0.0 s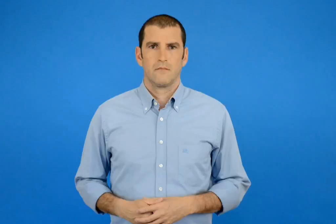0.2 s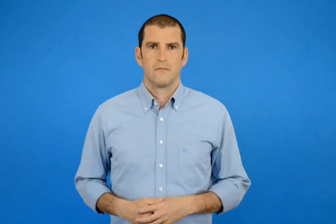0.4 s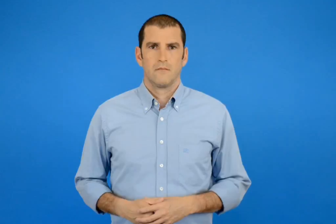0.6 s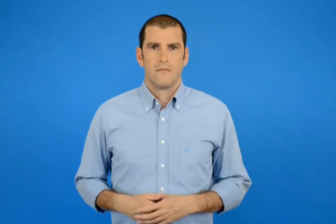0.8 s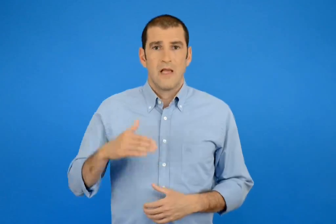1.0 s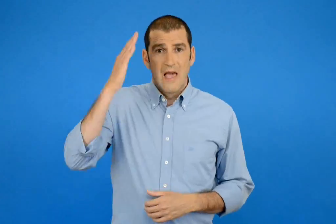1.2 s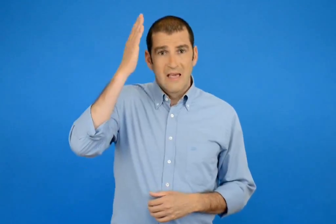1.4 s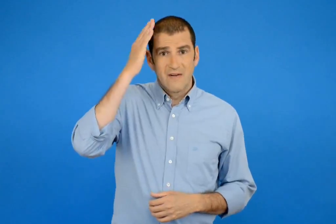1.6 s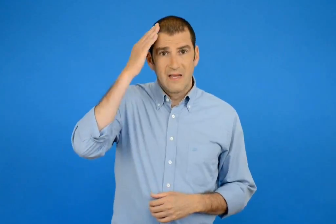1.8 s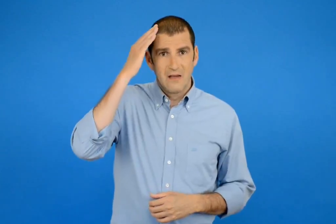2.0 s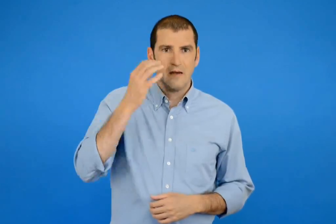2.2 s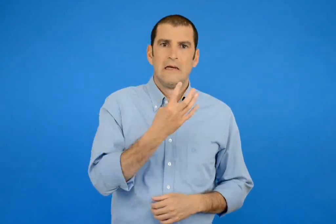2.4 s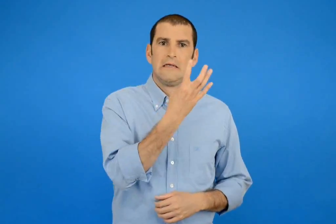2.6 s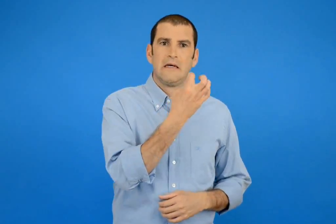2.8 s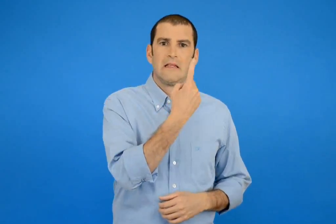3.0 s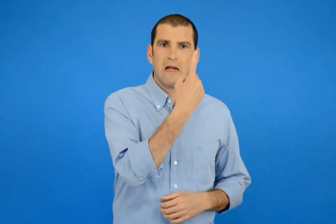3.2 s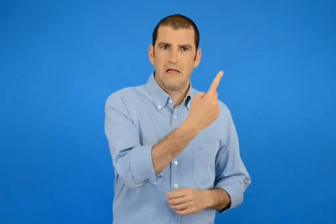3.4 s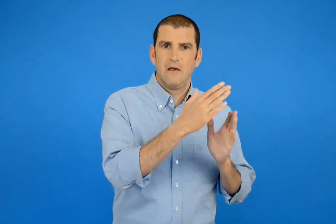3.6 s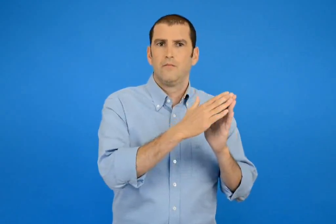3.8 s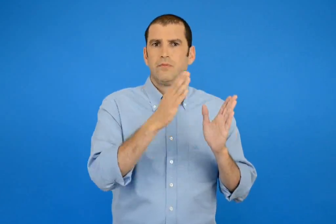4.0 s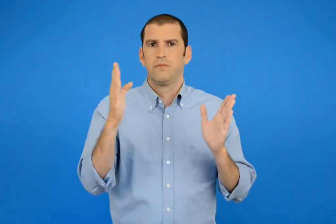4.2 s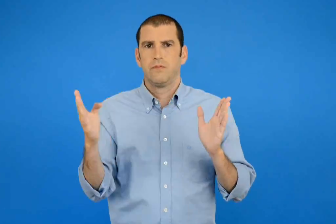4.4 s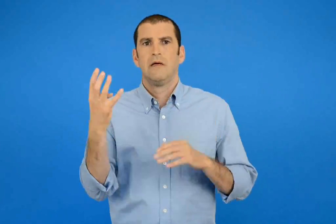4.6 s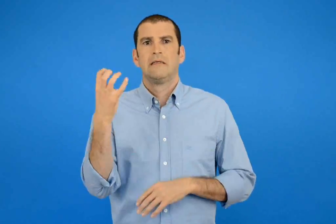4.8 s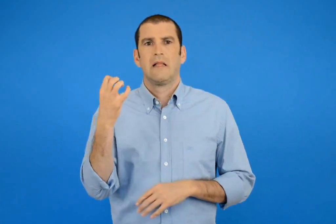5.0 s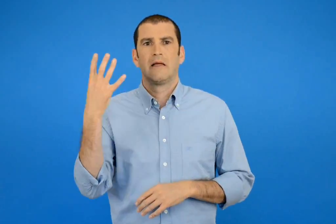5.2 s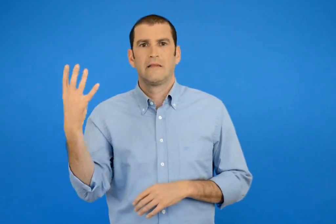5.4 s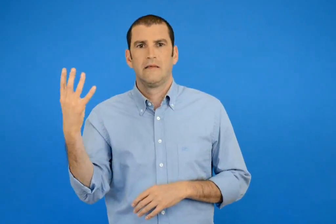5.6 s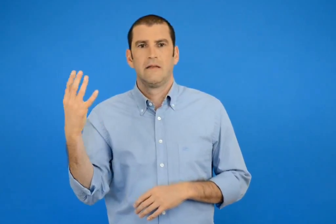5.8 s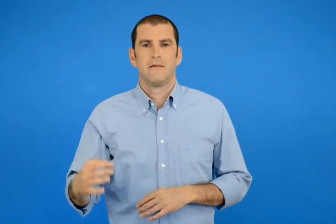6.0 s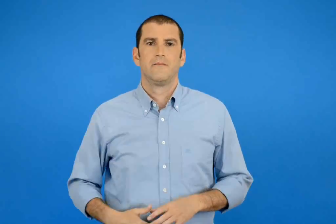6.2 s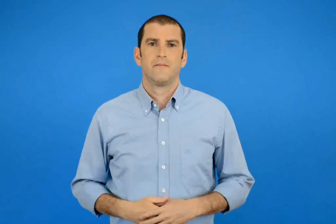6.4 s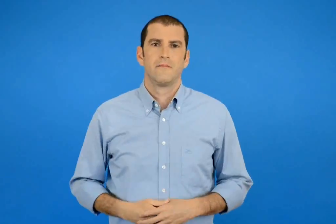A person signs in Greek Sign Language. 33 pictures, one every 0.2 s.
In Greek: κεφάλαια 41 - 44
